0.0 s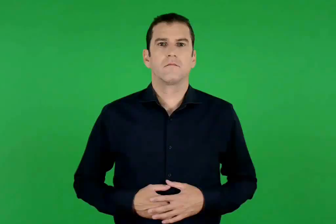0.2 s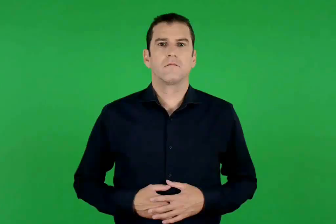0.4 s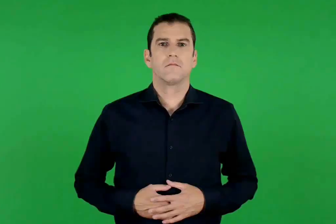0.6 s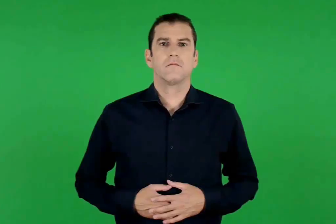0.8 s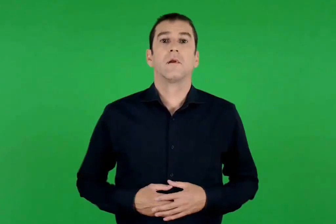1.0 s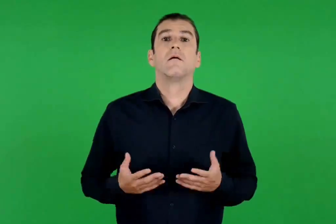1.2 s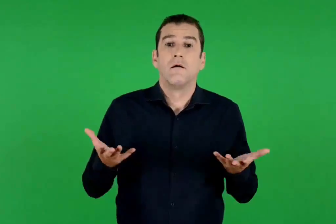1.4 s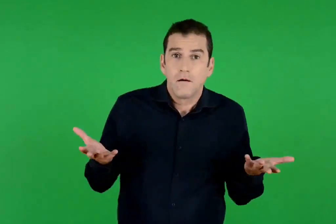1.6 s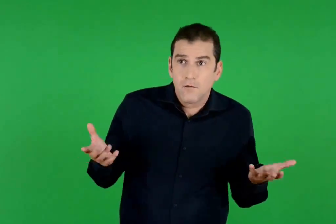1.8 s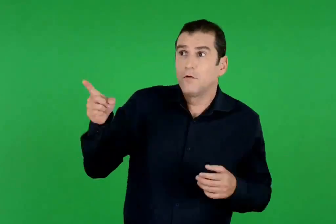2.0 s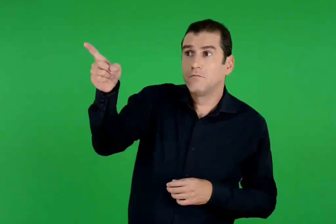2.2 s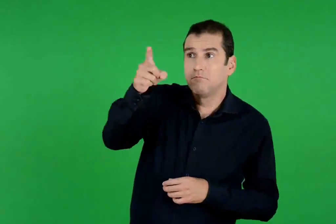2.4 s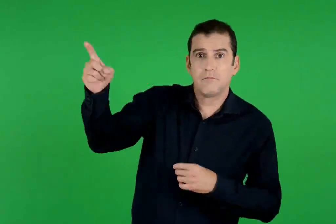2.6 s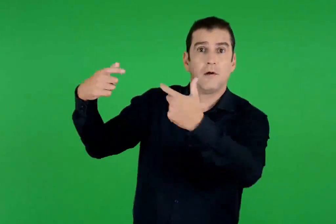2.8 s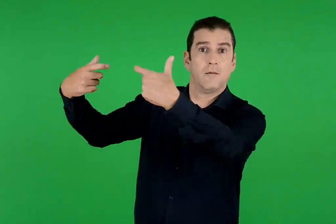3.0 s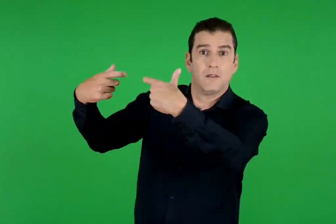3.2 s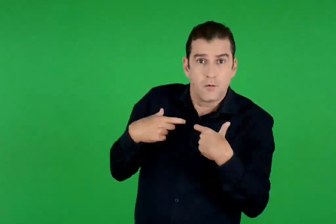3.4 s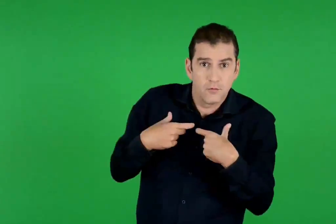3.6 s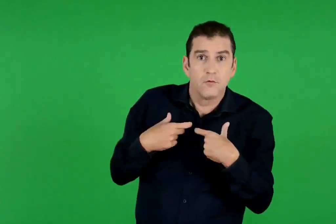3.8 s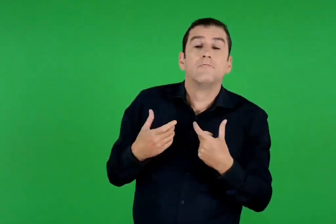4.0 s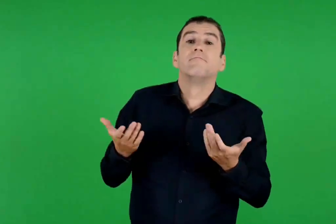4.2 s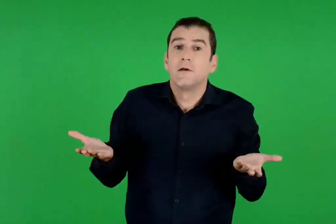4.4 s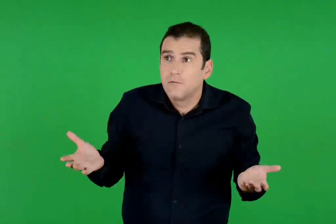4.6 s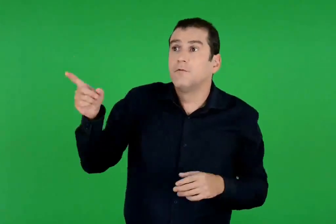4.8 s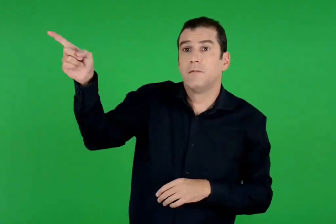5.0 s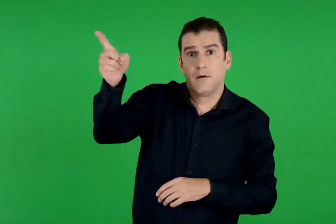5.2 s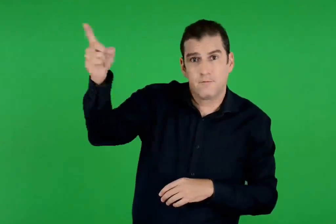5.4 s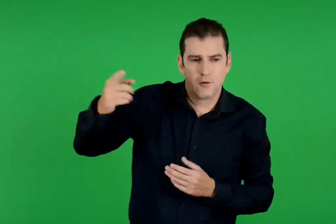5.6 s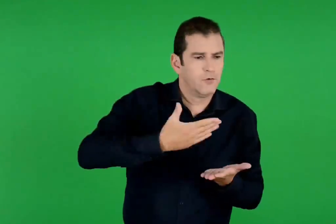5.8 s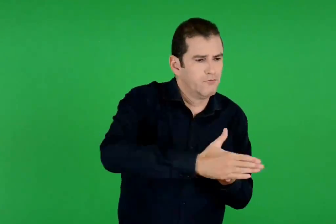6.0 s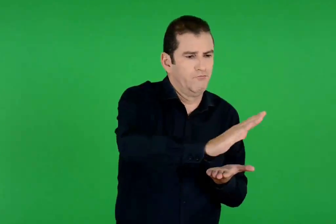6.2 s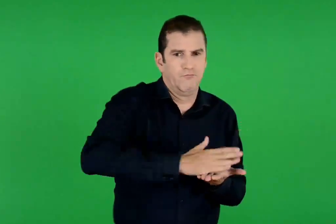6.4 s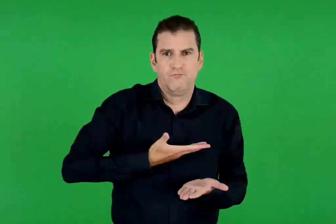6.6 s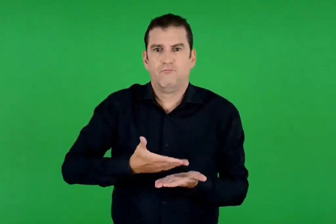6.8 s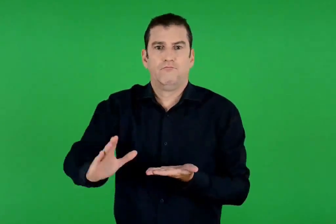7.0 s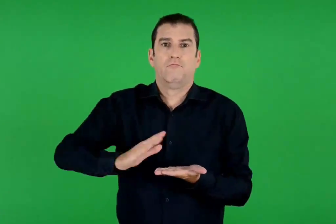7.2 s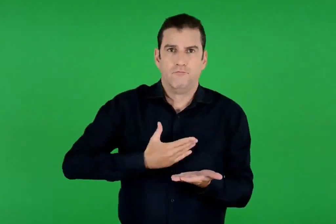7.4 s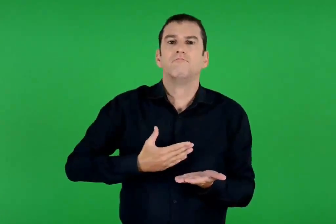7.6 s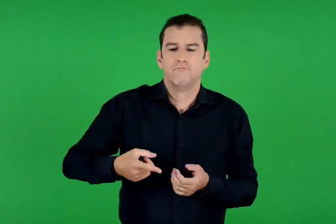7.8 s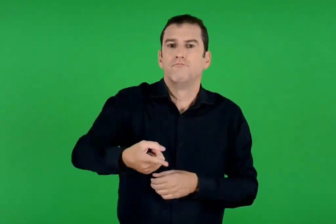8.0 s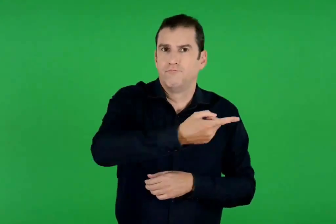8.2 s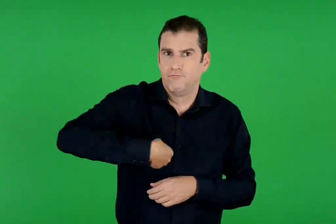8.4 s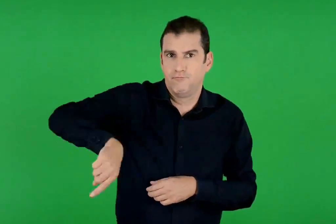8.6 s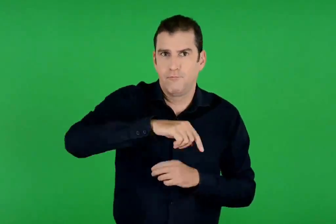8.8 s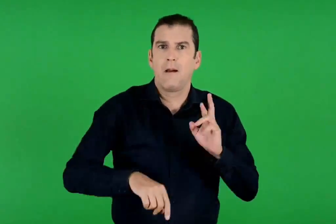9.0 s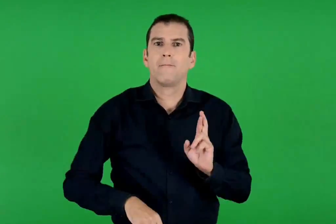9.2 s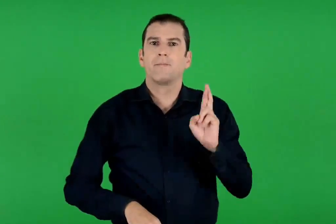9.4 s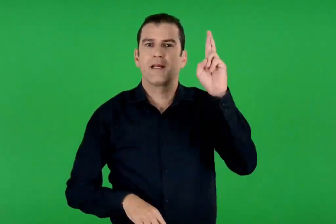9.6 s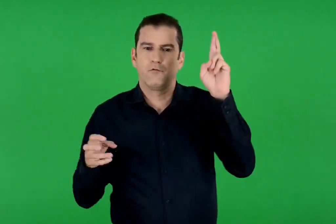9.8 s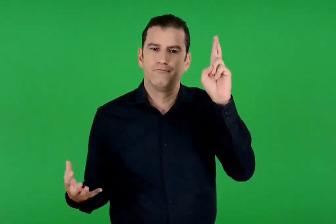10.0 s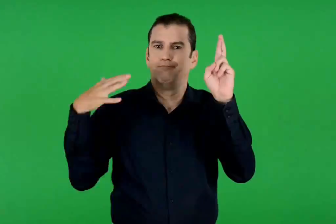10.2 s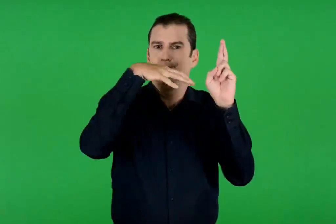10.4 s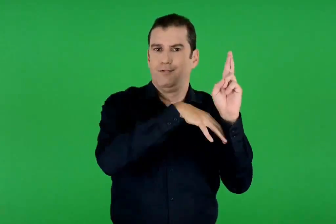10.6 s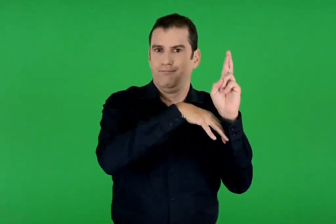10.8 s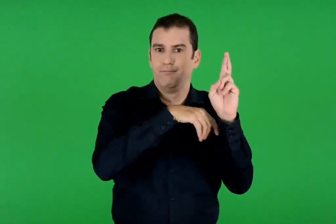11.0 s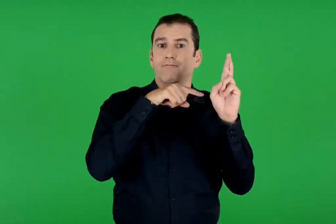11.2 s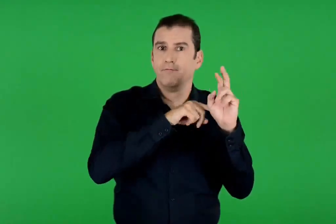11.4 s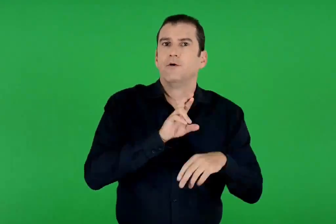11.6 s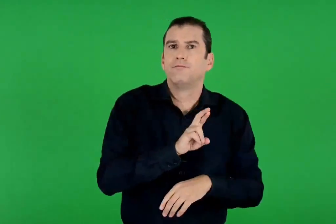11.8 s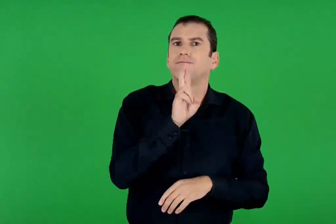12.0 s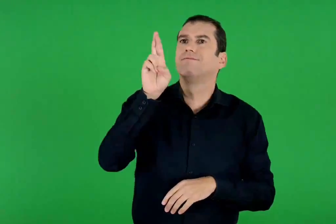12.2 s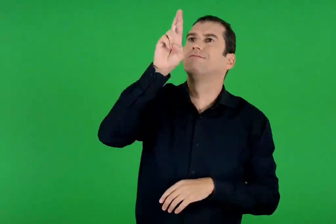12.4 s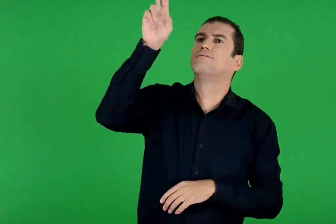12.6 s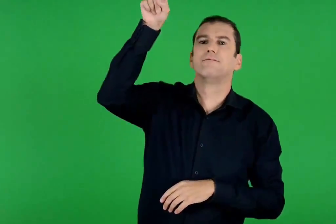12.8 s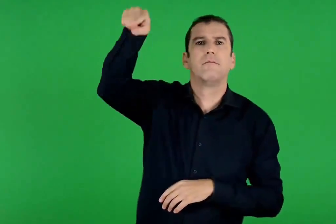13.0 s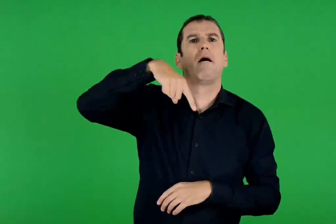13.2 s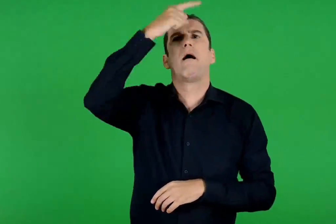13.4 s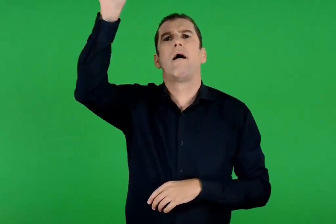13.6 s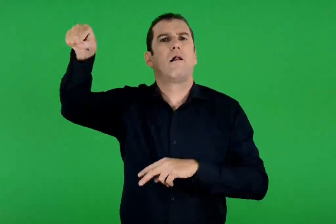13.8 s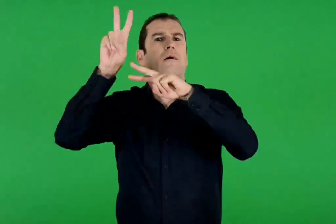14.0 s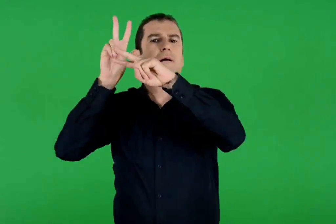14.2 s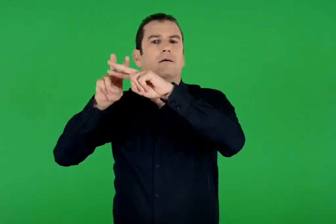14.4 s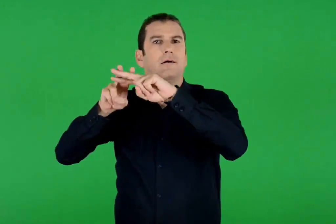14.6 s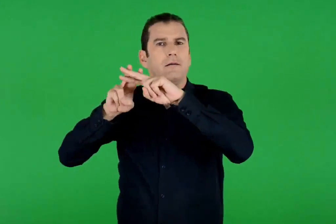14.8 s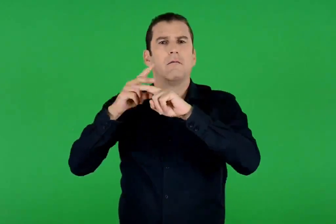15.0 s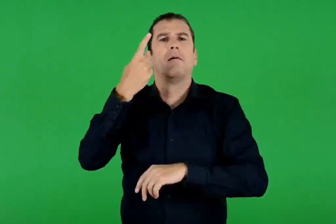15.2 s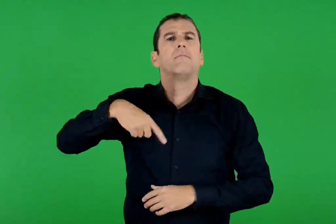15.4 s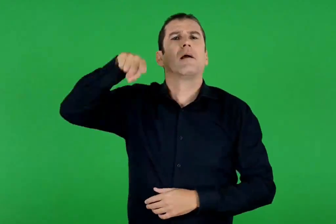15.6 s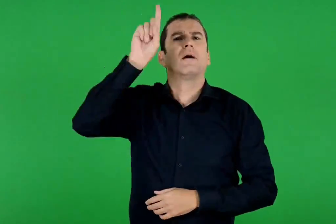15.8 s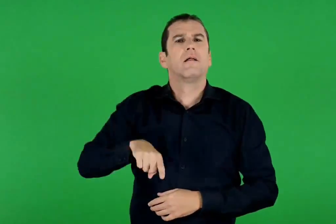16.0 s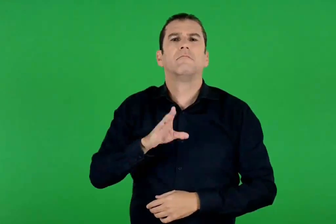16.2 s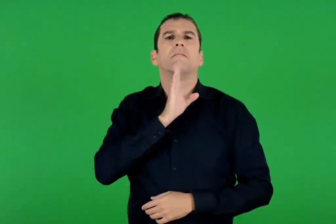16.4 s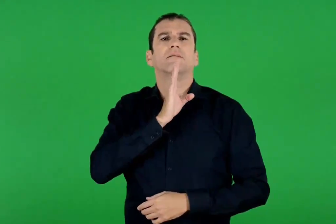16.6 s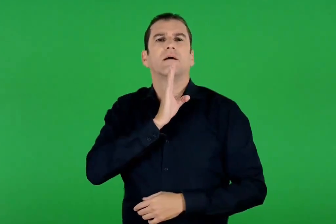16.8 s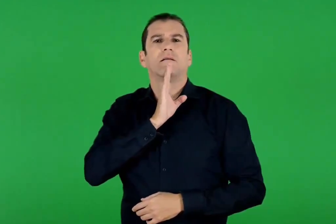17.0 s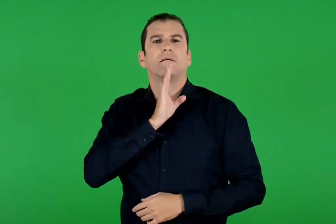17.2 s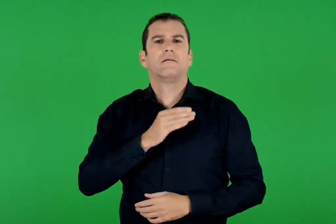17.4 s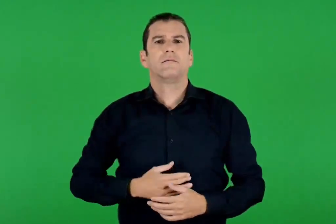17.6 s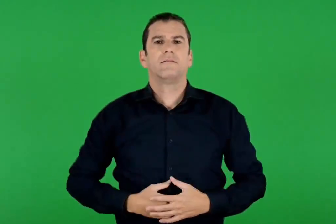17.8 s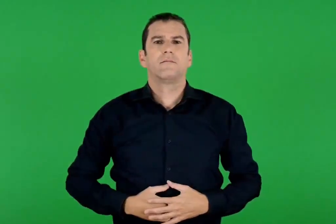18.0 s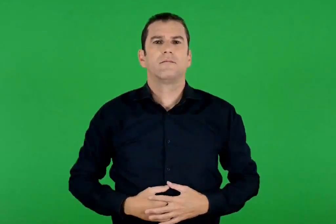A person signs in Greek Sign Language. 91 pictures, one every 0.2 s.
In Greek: με αφού μας εμποδίζουν κι αφού μας ξεχωρίζουν θα μπούμε σε έναν πύραυλο να πάμε σε άλλο αστέρι μια μέρα μεσημέρι
